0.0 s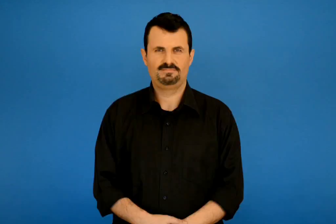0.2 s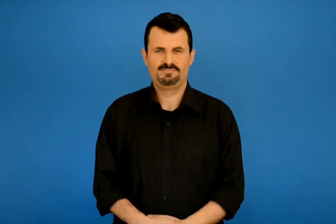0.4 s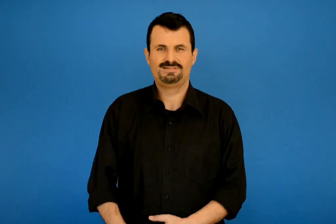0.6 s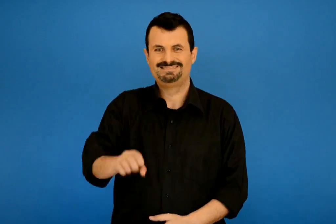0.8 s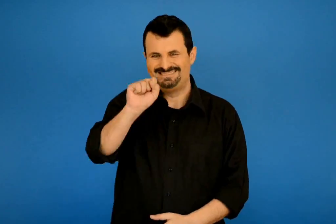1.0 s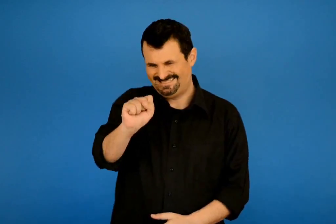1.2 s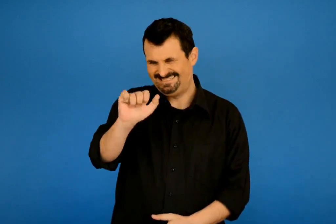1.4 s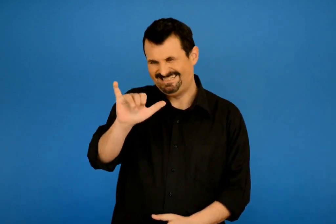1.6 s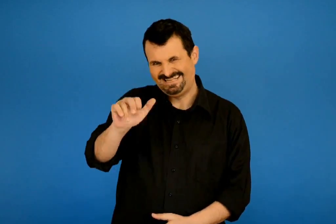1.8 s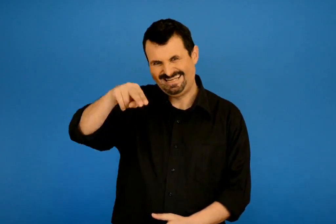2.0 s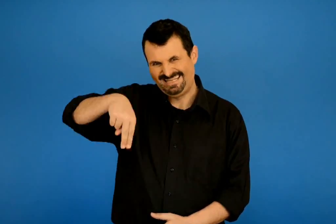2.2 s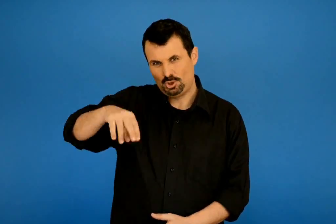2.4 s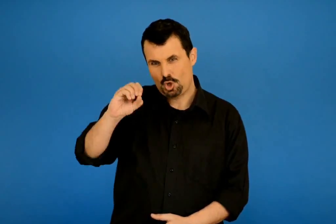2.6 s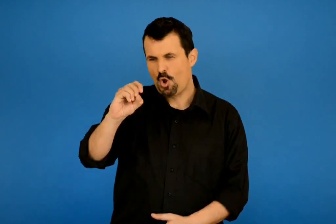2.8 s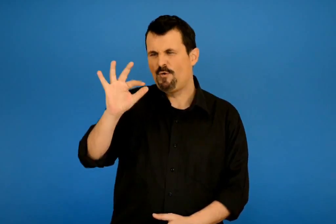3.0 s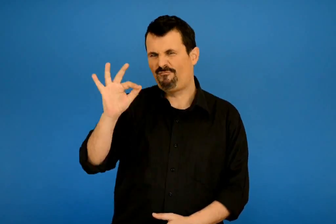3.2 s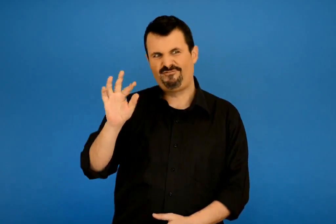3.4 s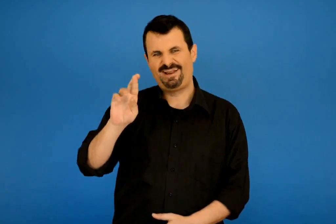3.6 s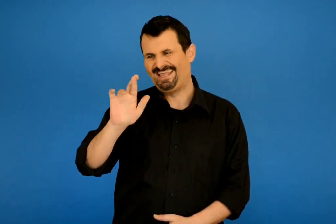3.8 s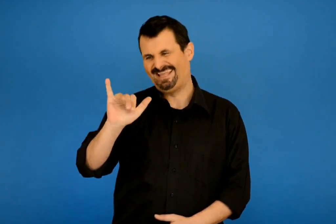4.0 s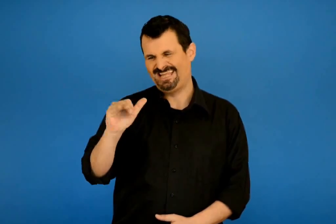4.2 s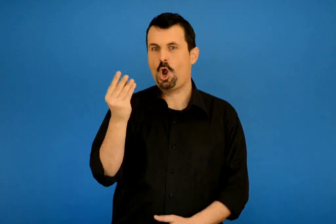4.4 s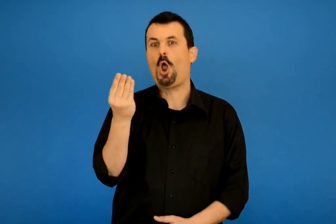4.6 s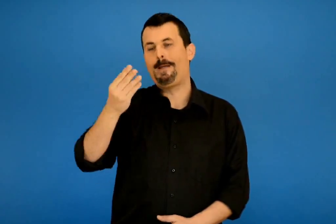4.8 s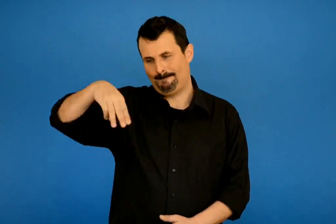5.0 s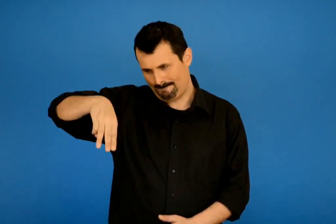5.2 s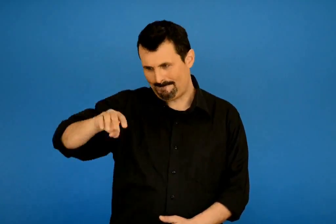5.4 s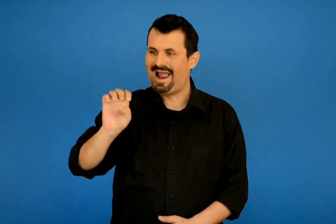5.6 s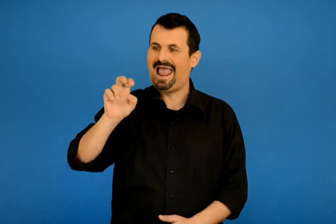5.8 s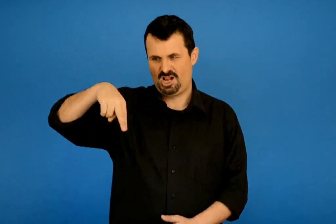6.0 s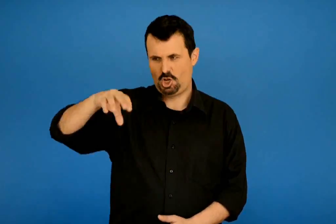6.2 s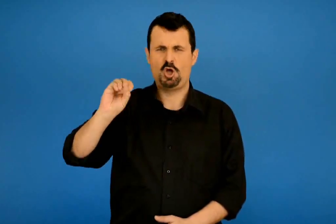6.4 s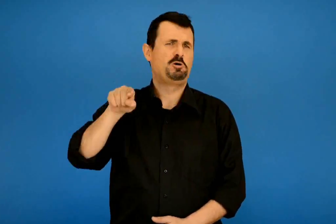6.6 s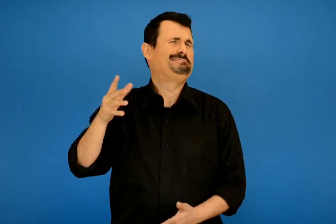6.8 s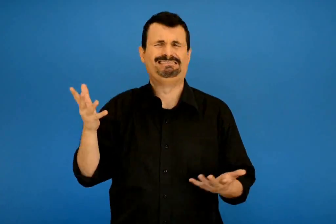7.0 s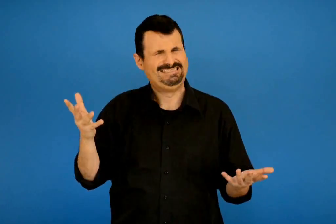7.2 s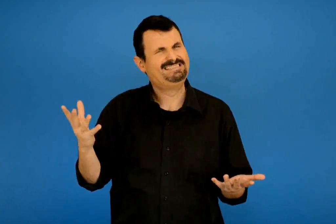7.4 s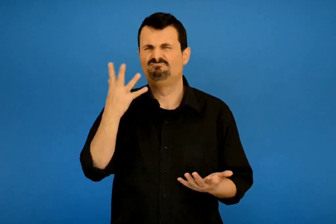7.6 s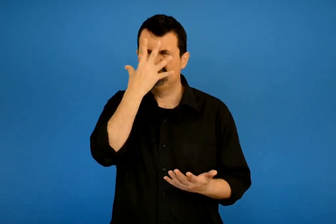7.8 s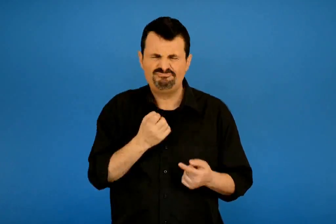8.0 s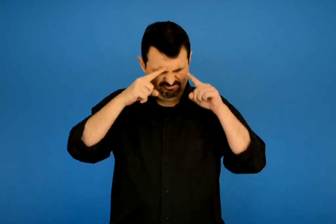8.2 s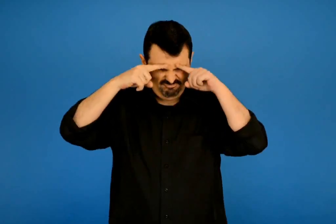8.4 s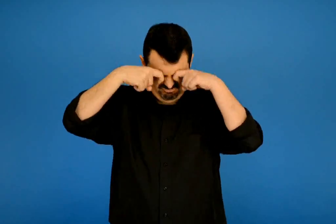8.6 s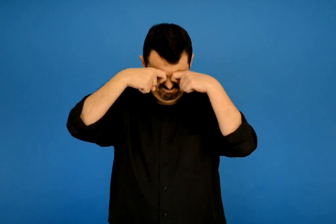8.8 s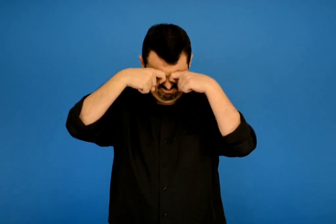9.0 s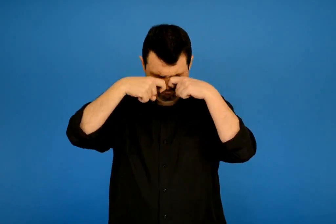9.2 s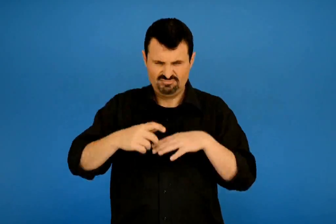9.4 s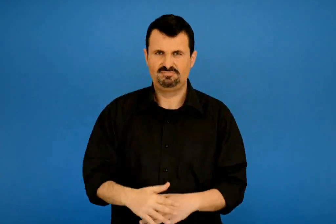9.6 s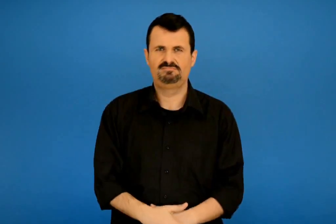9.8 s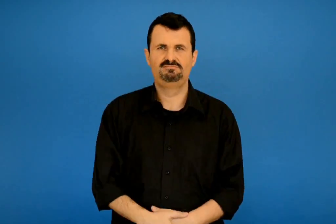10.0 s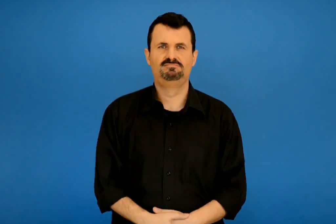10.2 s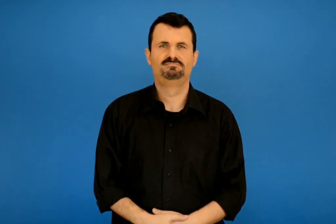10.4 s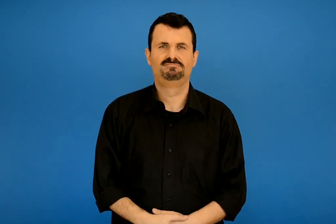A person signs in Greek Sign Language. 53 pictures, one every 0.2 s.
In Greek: συνοφρυωμένο κατσουφιασμένο
